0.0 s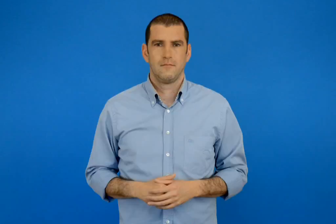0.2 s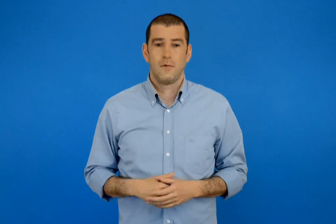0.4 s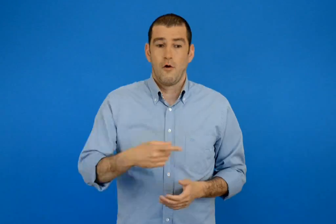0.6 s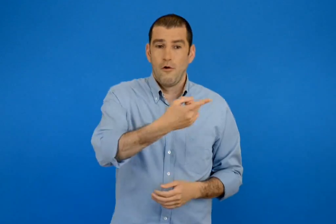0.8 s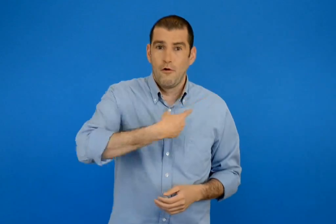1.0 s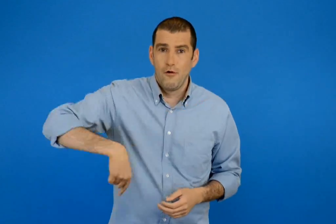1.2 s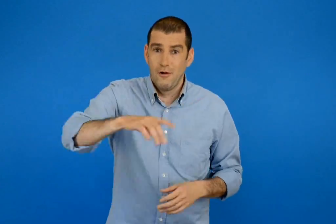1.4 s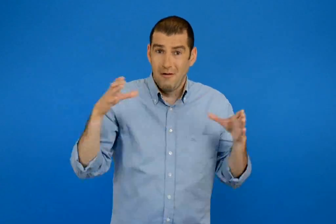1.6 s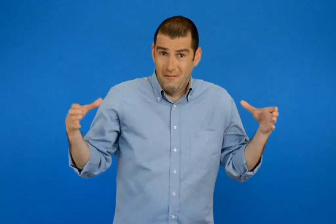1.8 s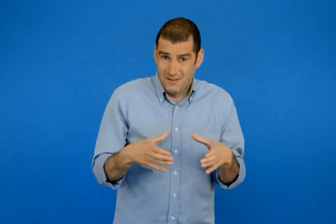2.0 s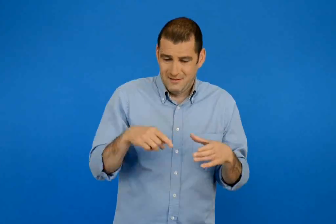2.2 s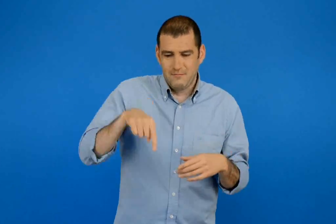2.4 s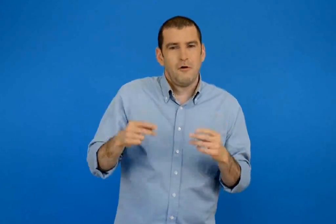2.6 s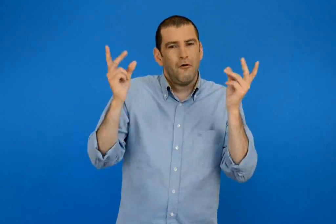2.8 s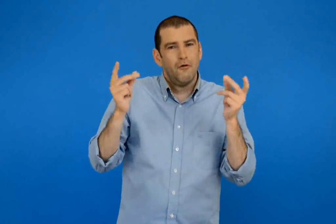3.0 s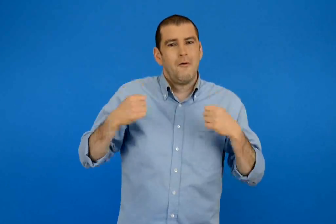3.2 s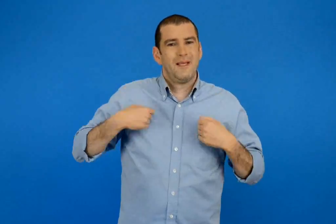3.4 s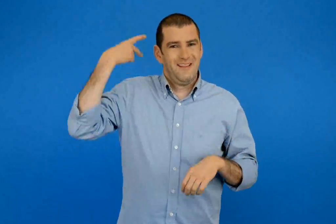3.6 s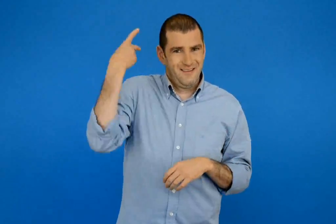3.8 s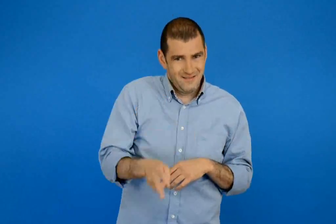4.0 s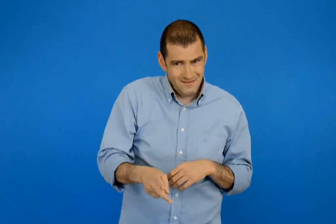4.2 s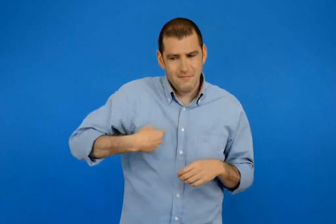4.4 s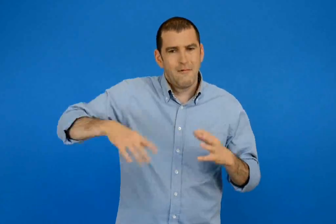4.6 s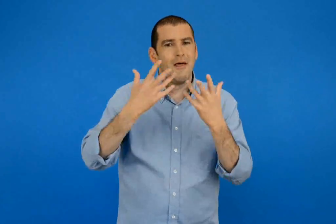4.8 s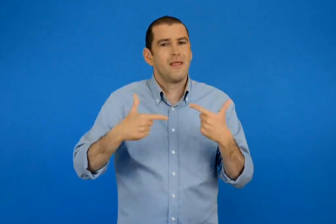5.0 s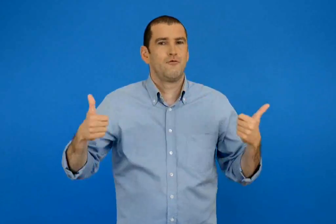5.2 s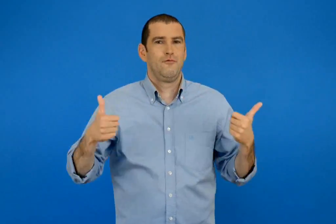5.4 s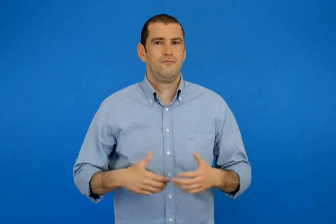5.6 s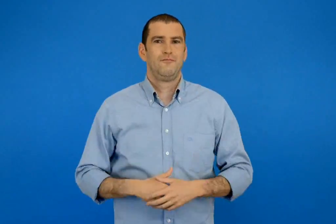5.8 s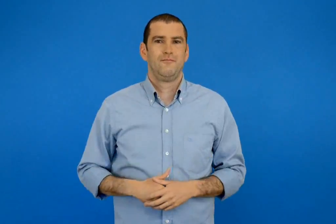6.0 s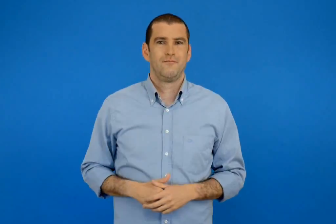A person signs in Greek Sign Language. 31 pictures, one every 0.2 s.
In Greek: όλοι μαζί παίζουμε το χορό των παιχνιδιών
